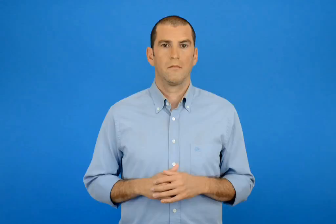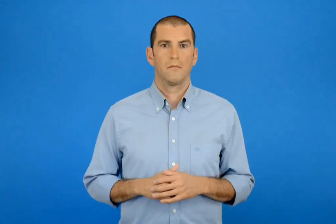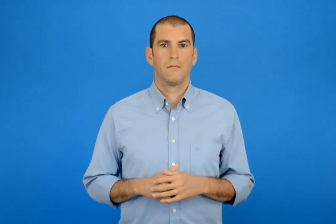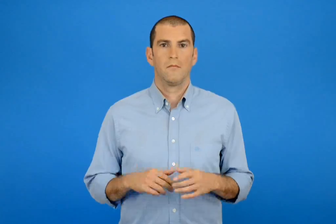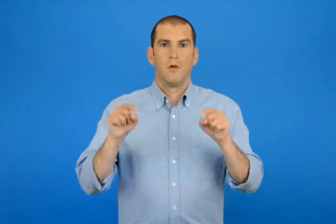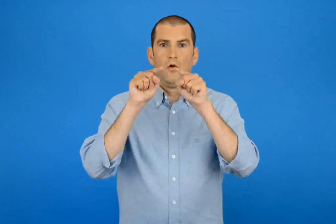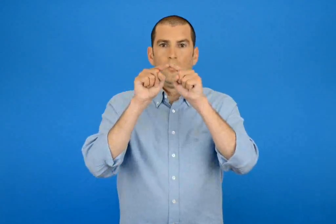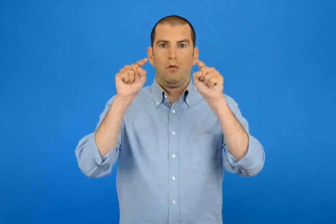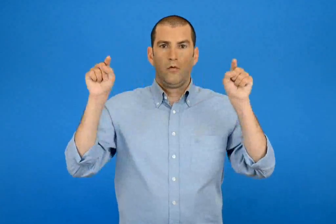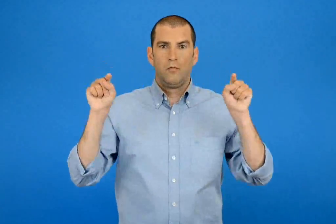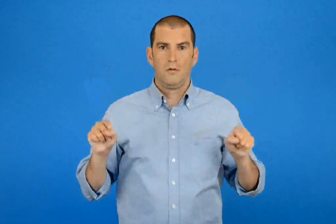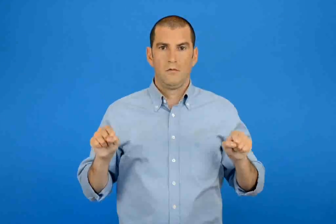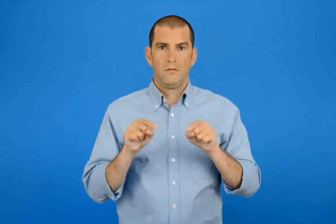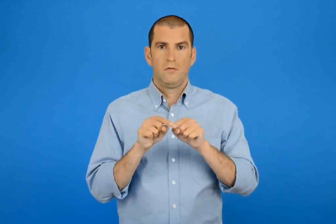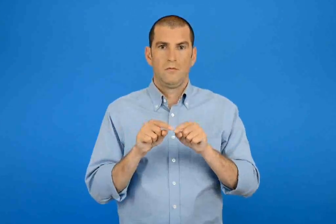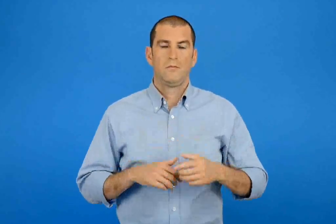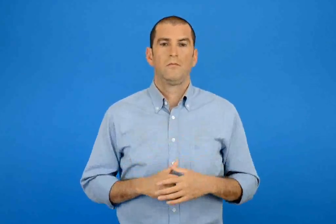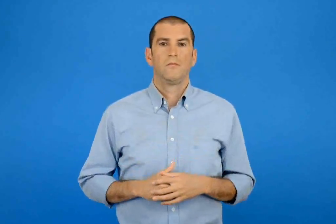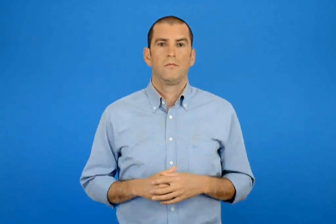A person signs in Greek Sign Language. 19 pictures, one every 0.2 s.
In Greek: ορθογώνιο παραλληλόγραμμο
